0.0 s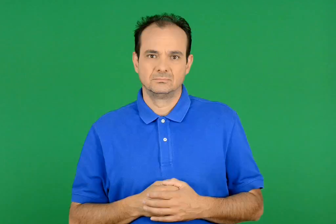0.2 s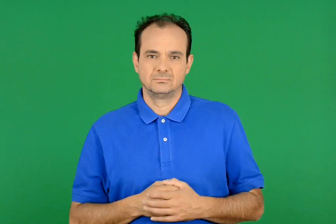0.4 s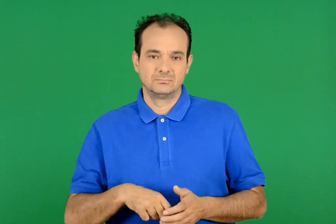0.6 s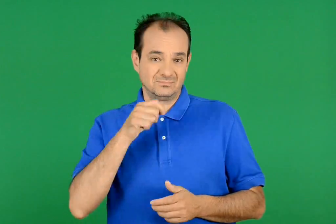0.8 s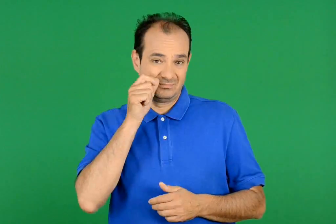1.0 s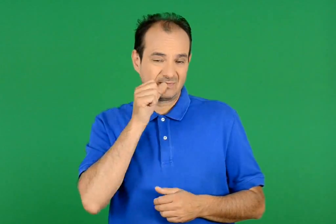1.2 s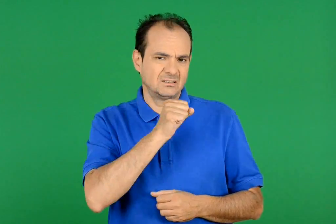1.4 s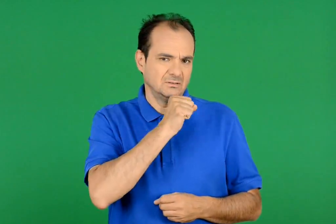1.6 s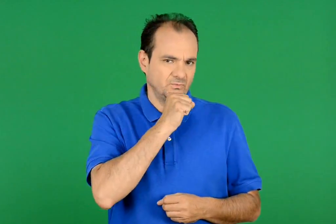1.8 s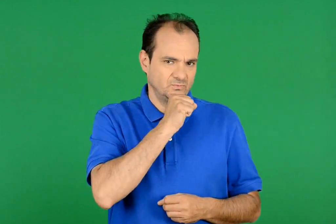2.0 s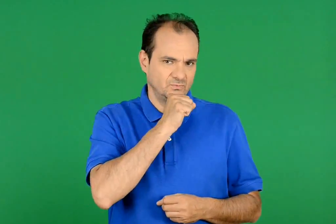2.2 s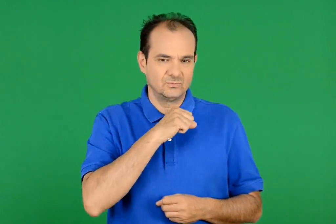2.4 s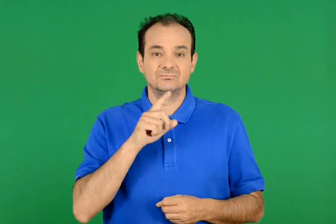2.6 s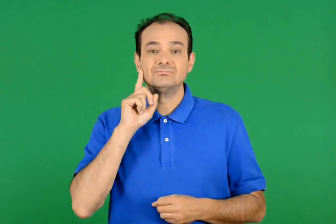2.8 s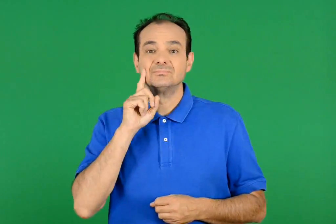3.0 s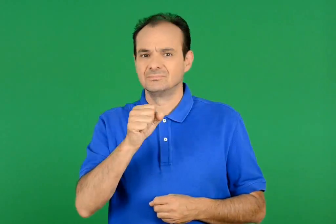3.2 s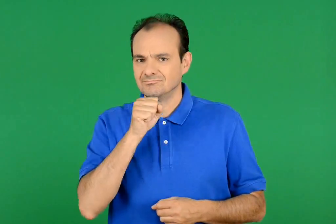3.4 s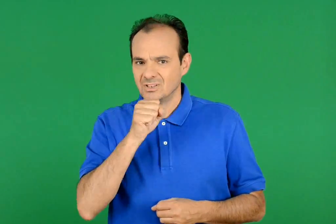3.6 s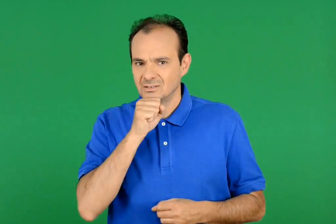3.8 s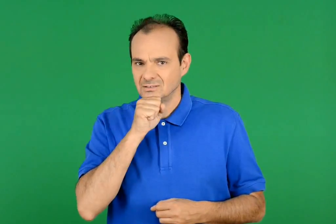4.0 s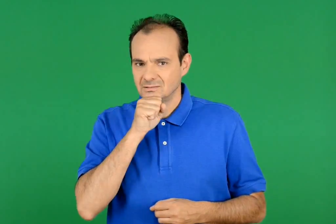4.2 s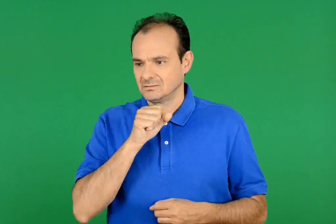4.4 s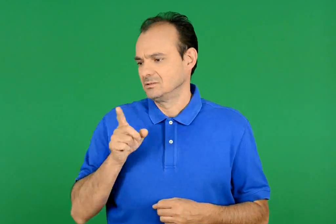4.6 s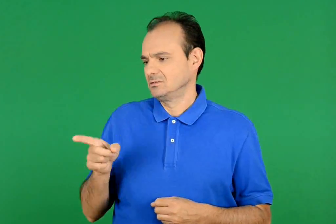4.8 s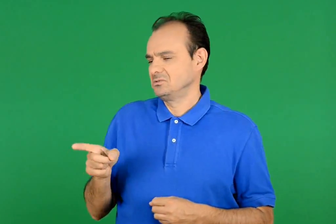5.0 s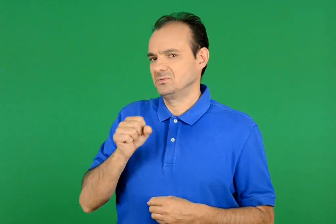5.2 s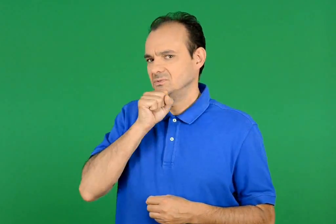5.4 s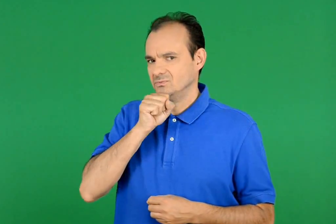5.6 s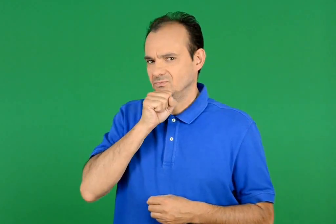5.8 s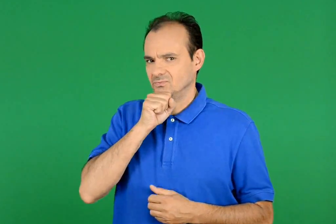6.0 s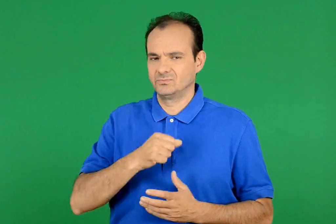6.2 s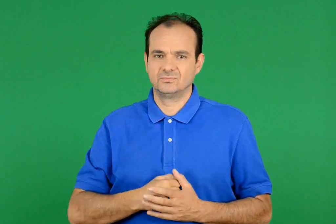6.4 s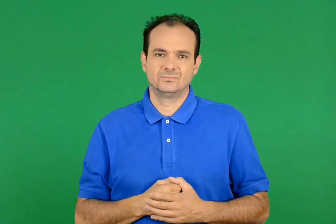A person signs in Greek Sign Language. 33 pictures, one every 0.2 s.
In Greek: γέρικος η ο
